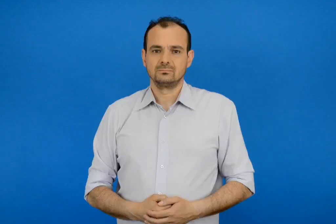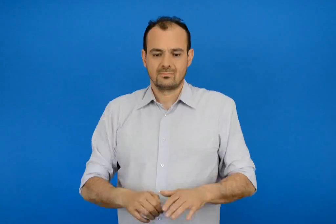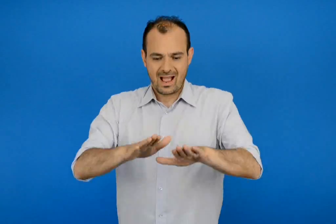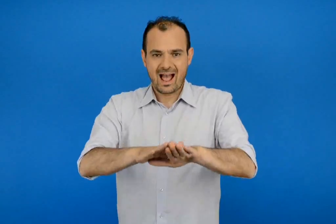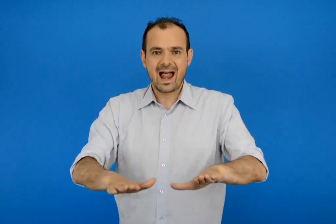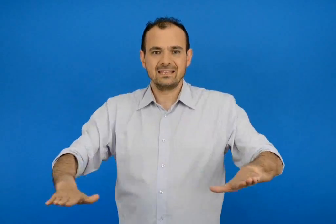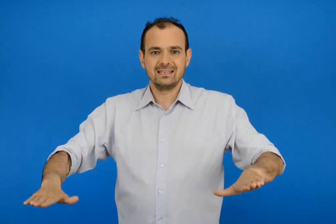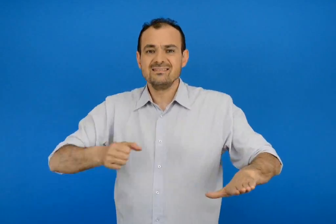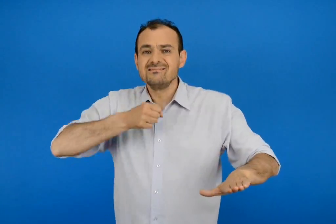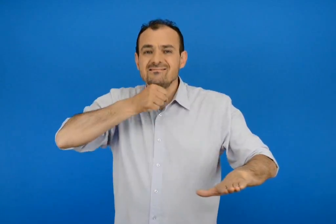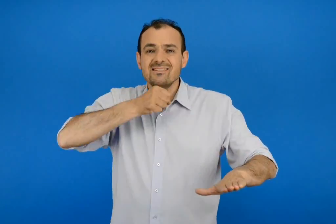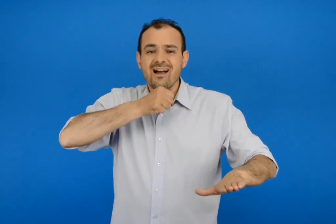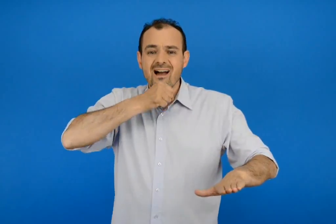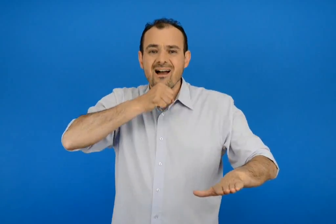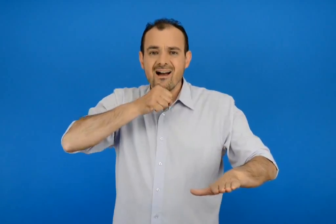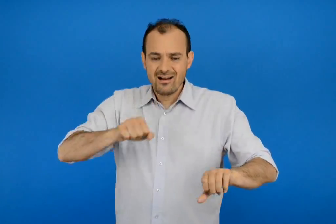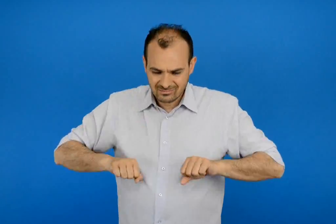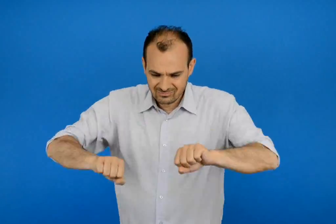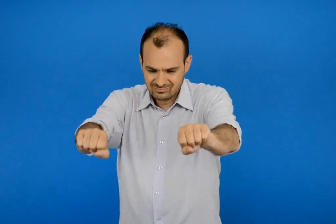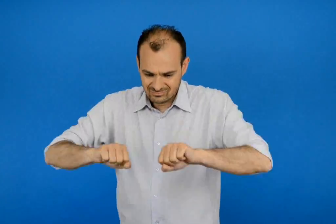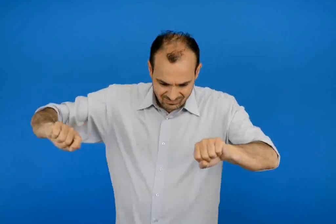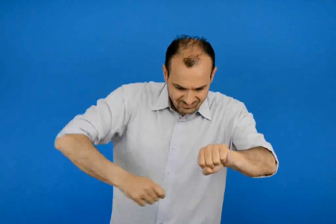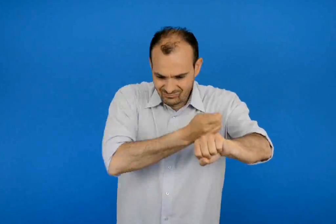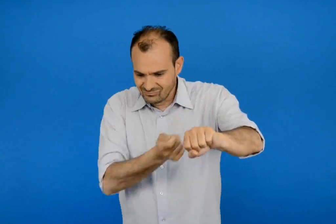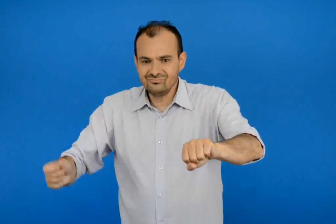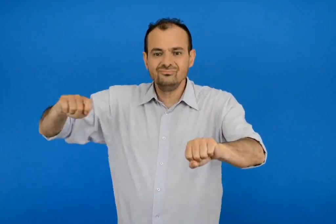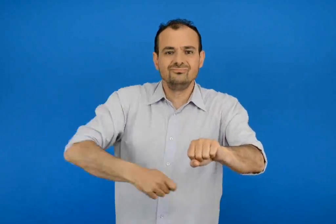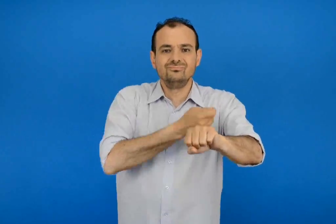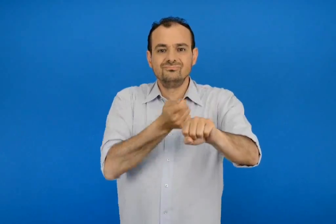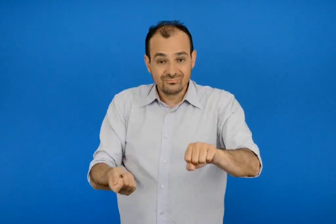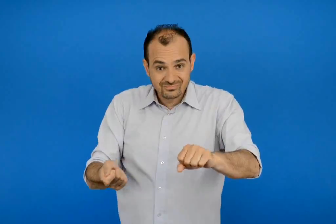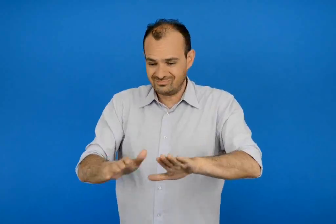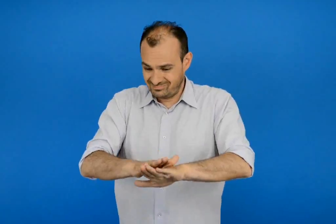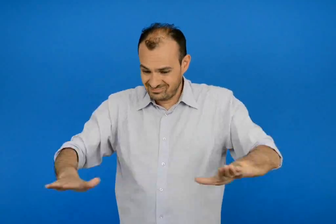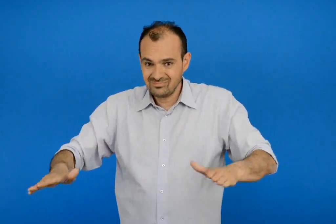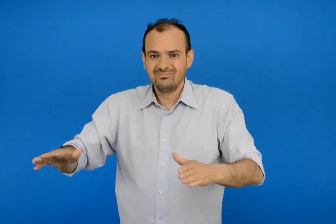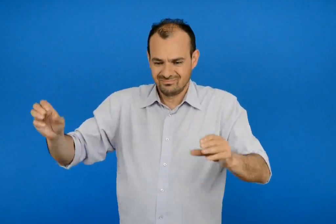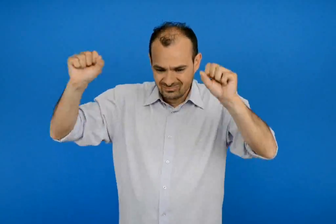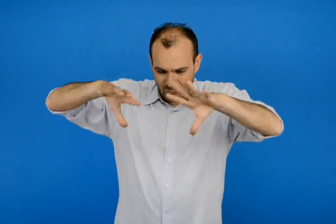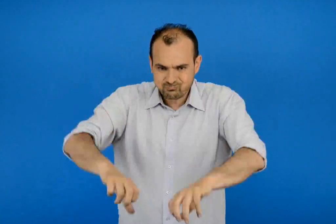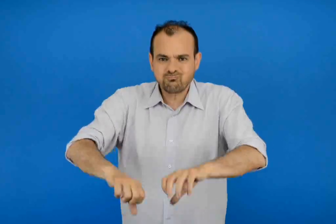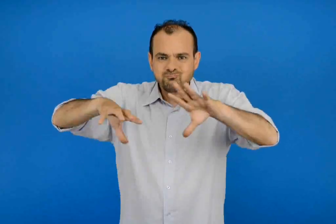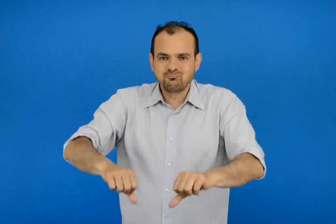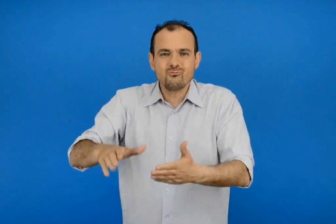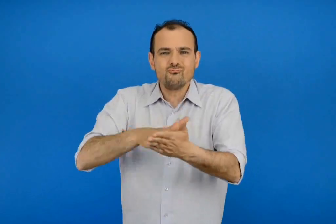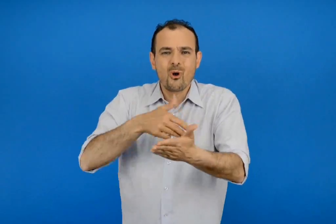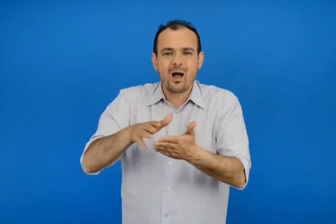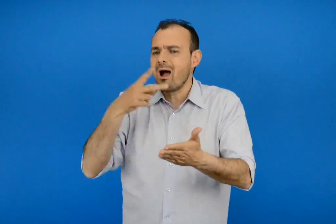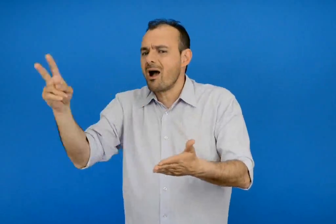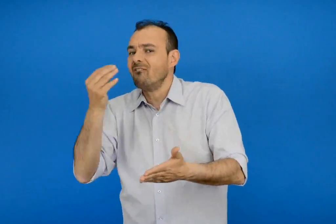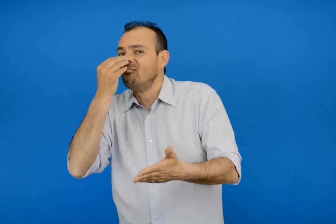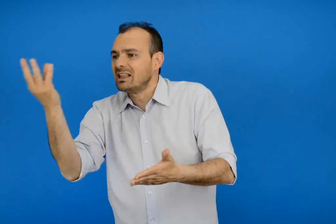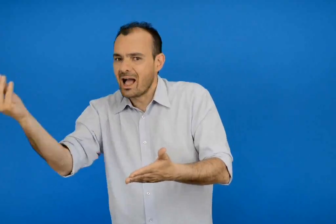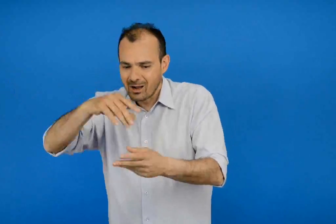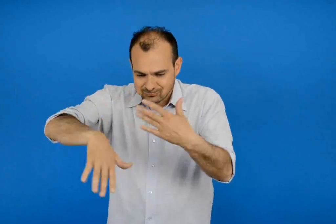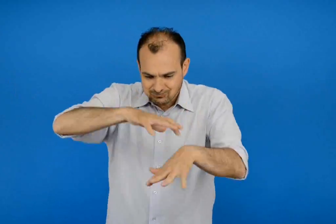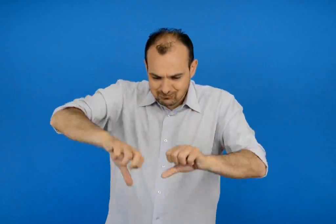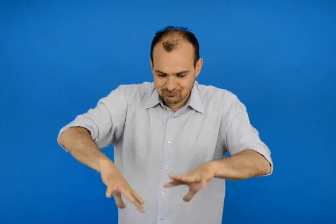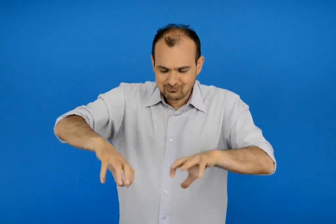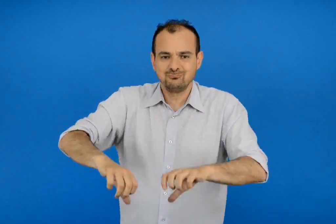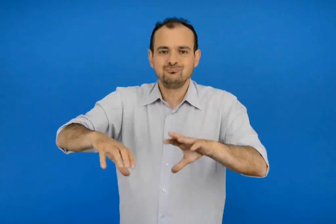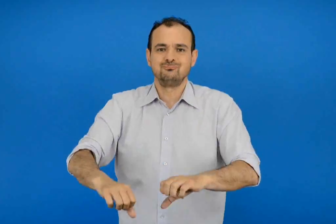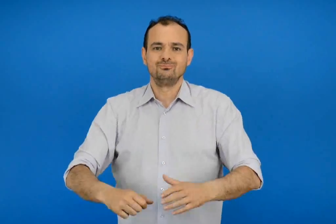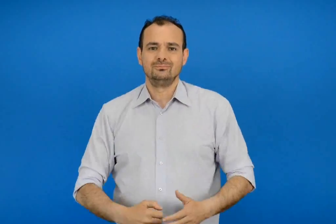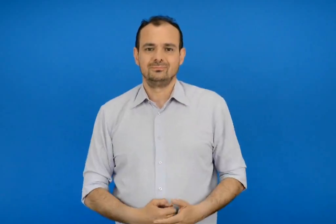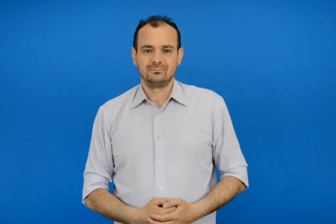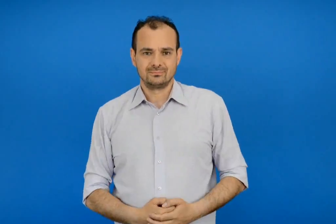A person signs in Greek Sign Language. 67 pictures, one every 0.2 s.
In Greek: η γιαγιά ύφανε το χαλί στον αργαλειό της έβαψε τα νήματα με χρώματα από φυτά
